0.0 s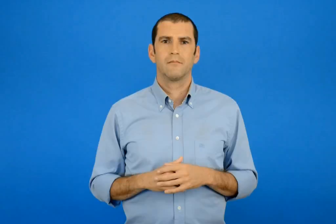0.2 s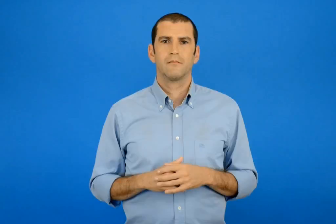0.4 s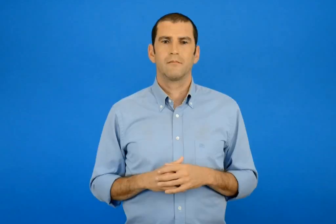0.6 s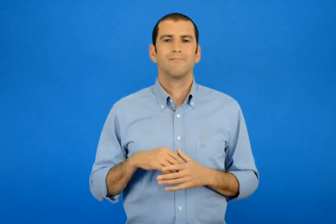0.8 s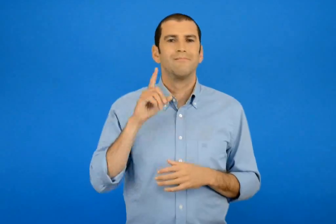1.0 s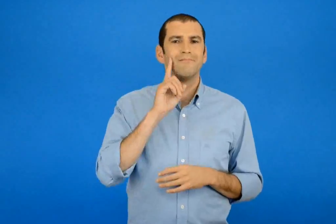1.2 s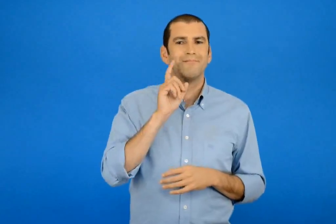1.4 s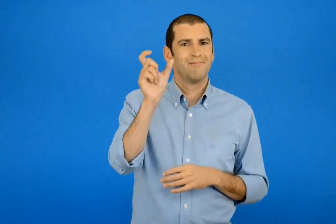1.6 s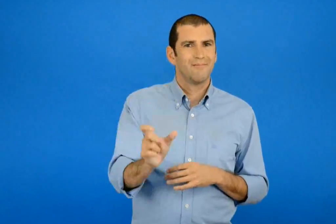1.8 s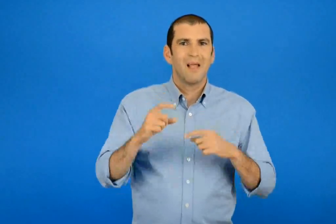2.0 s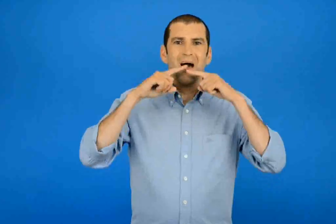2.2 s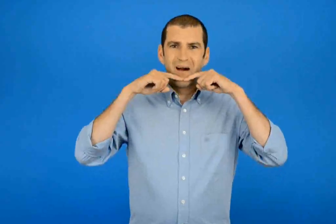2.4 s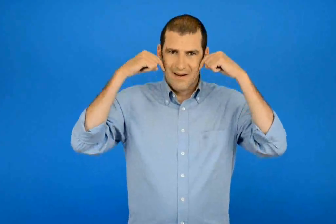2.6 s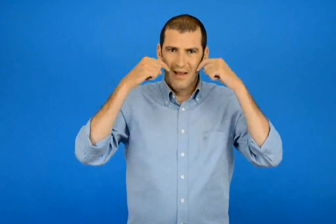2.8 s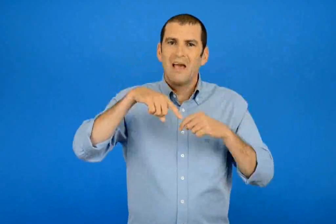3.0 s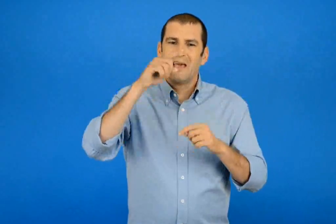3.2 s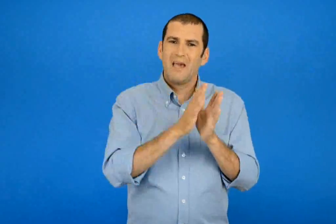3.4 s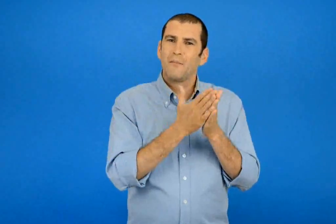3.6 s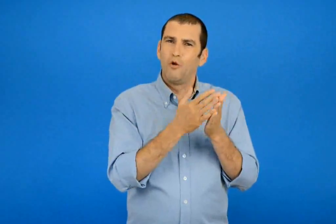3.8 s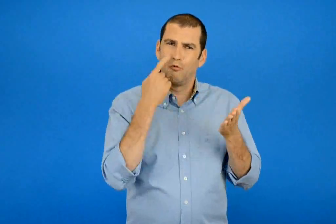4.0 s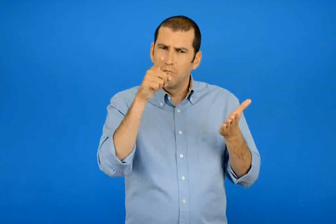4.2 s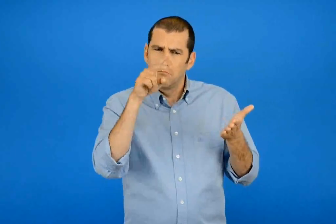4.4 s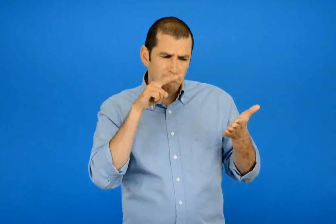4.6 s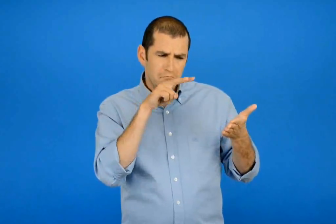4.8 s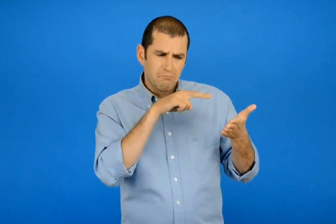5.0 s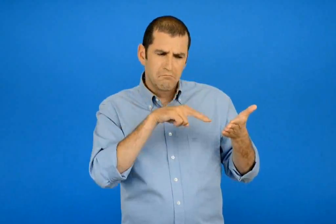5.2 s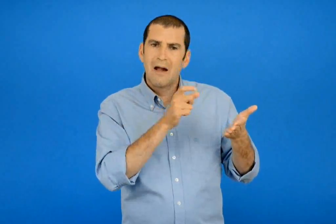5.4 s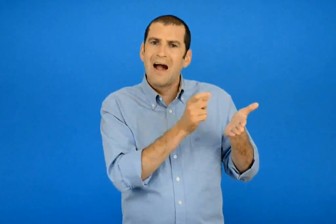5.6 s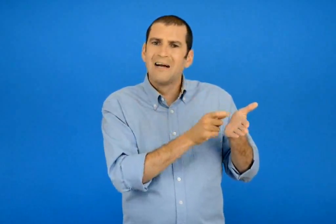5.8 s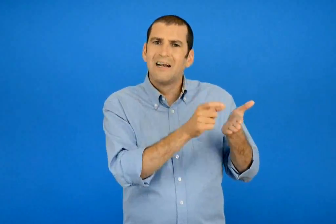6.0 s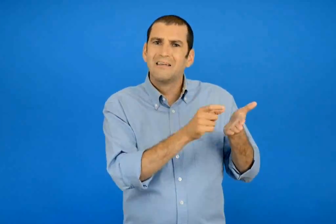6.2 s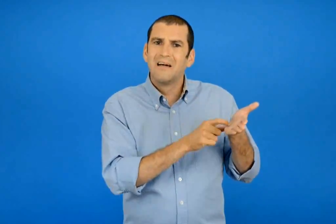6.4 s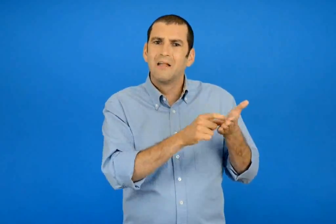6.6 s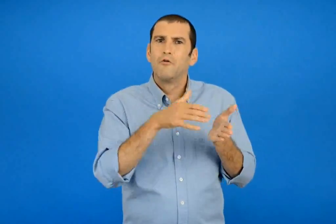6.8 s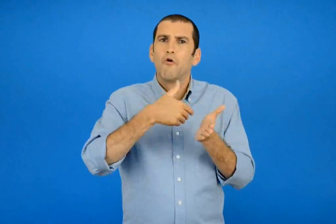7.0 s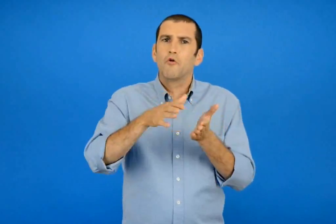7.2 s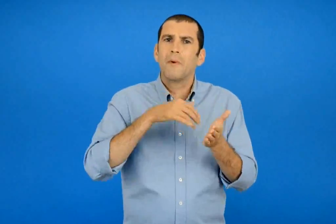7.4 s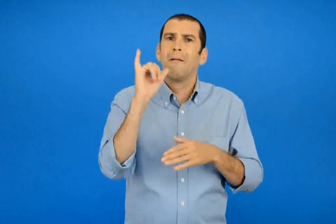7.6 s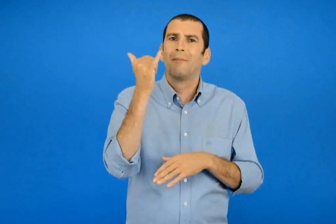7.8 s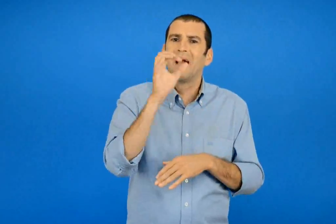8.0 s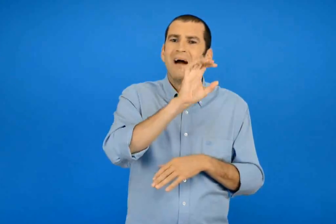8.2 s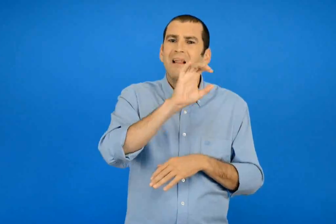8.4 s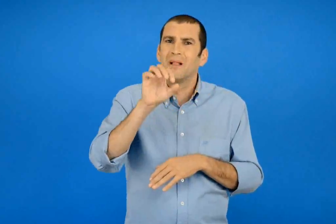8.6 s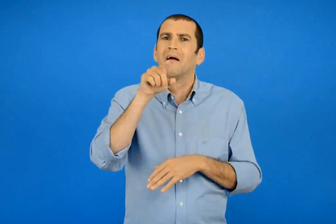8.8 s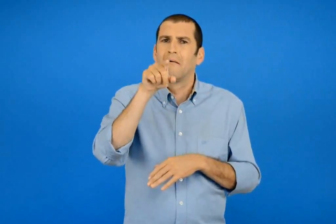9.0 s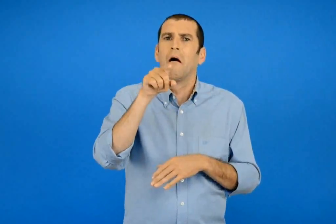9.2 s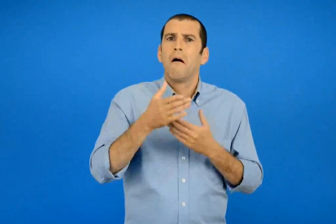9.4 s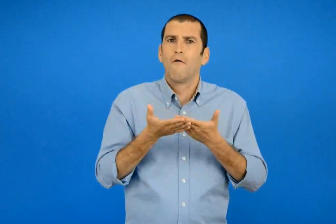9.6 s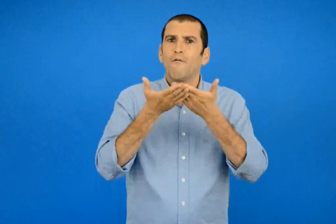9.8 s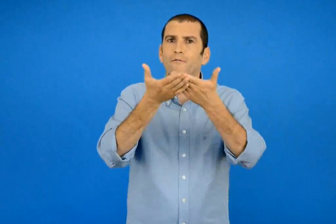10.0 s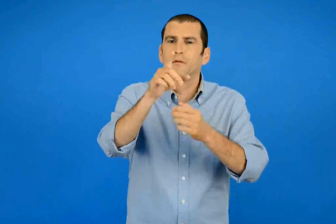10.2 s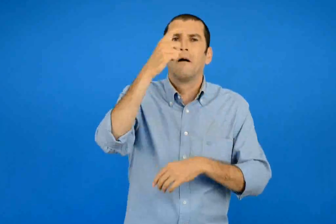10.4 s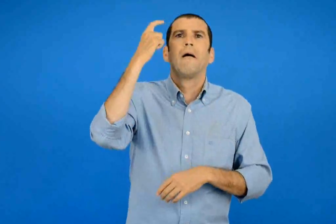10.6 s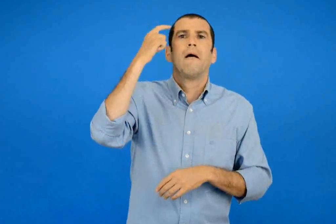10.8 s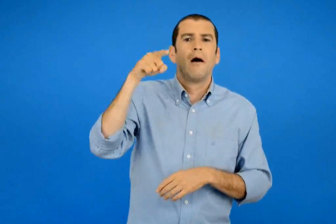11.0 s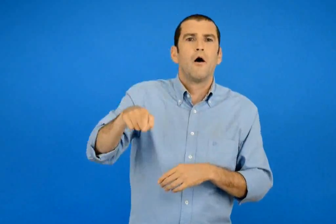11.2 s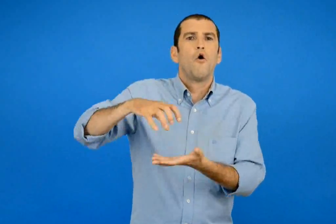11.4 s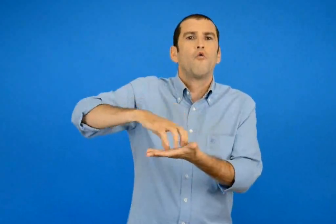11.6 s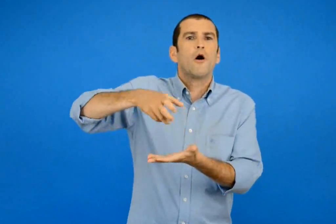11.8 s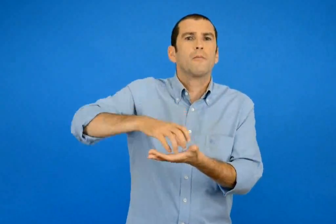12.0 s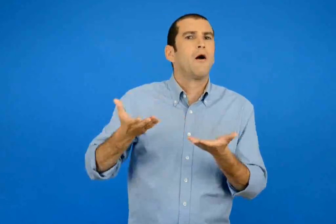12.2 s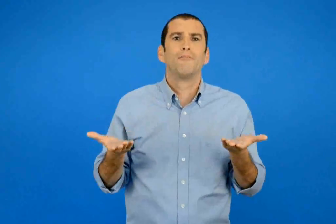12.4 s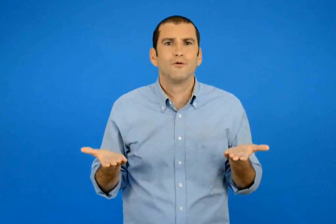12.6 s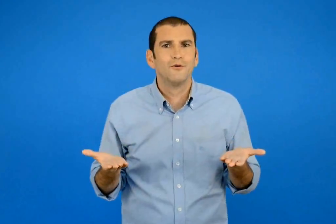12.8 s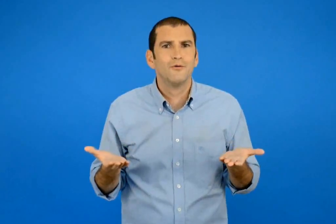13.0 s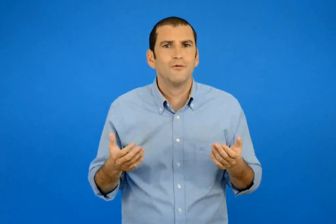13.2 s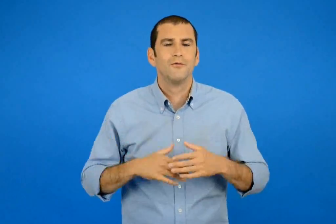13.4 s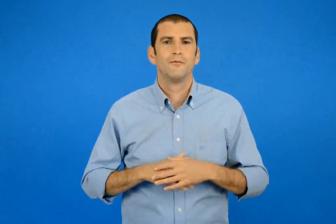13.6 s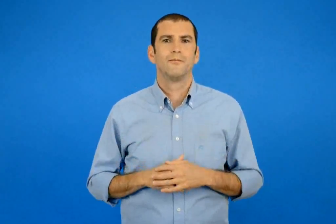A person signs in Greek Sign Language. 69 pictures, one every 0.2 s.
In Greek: παρατήρησες ότι οι λέξεις με τα μπλε γράμματα στο κείμενο της χαράς σε βοήθησαν να καταλάβεις πως είναι η χωχαρουπα ;
